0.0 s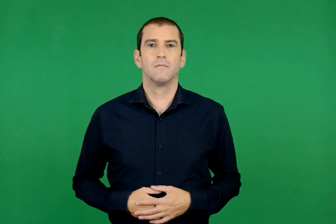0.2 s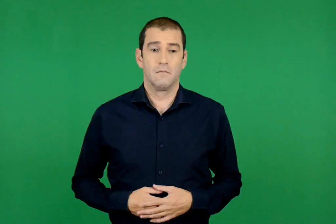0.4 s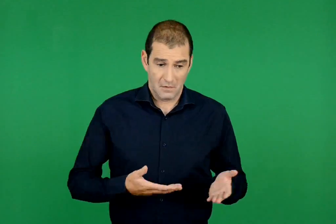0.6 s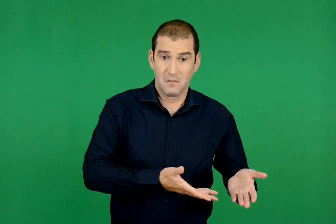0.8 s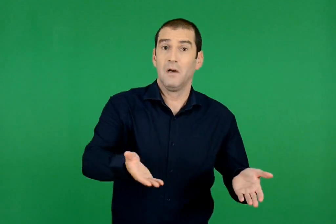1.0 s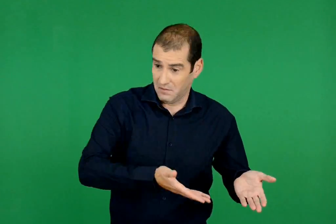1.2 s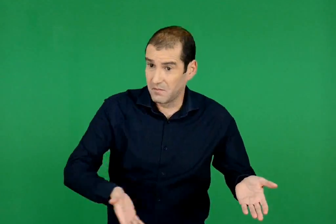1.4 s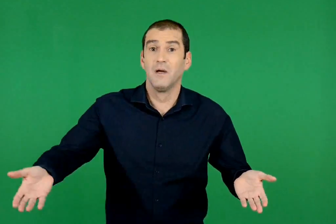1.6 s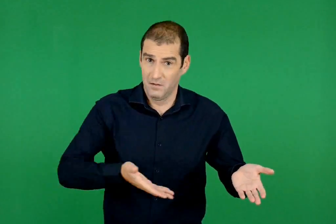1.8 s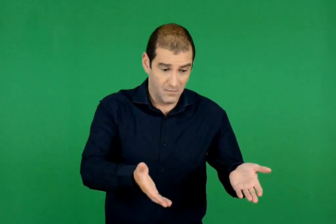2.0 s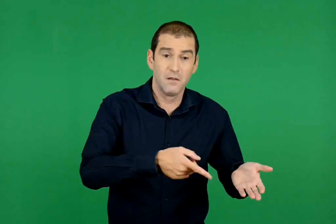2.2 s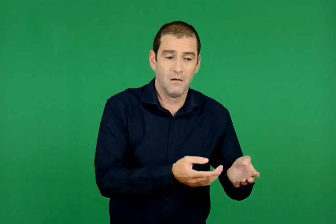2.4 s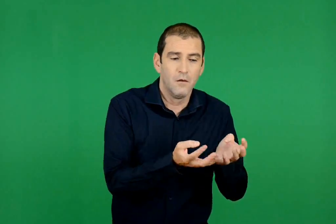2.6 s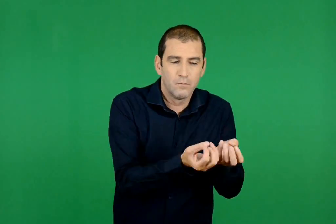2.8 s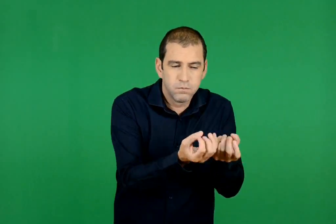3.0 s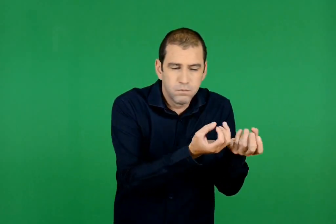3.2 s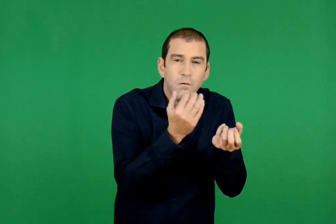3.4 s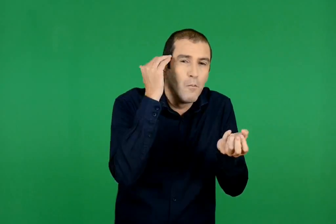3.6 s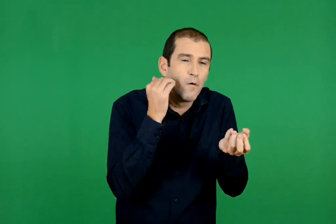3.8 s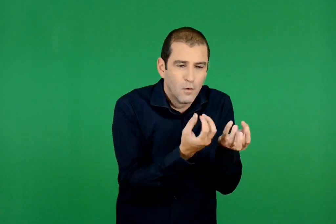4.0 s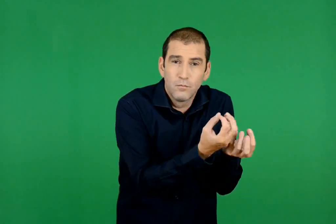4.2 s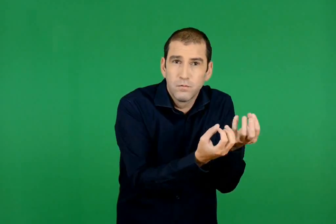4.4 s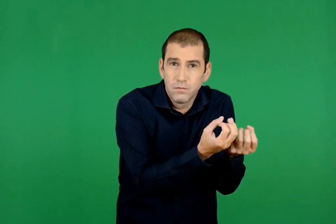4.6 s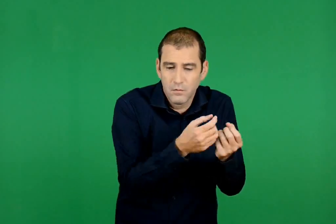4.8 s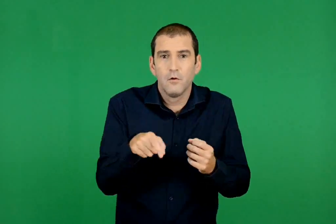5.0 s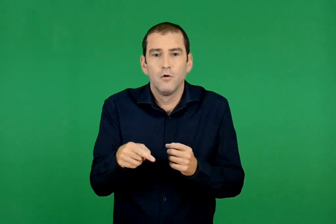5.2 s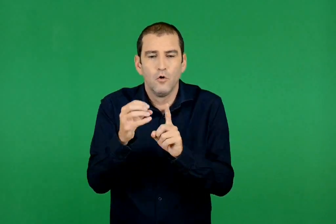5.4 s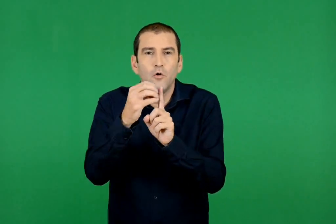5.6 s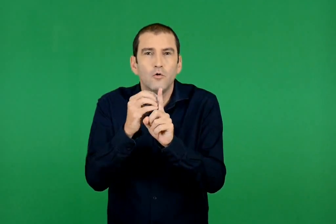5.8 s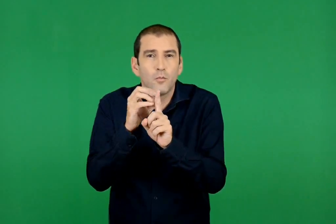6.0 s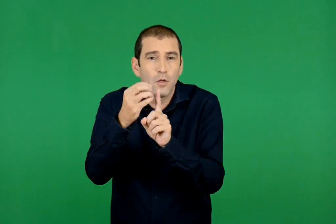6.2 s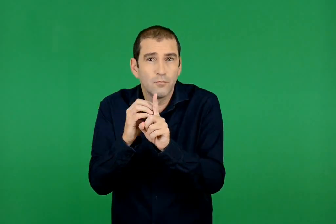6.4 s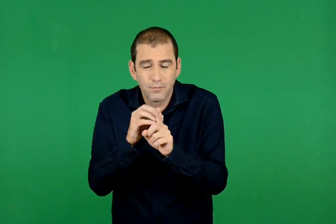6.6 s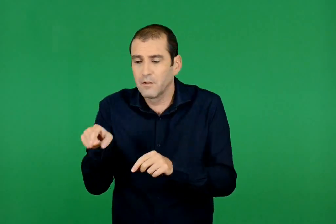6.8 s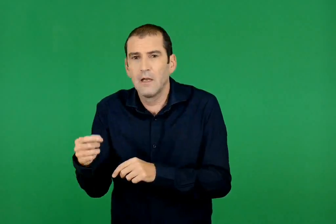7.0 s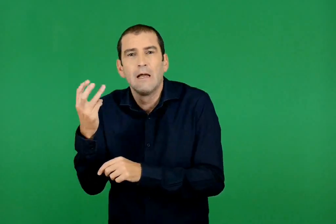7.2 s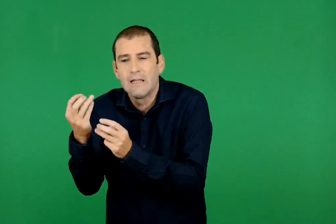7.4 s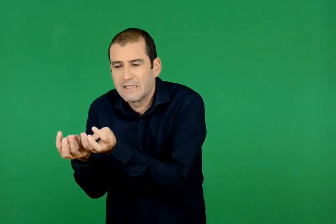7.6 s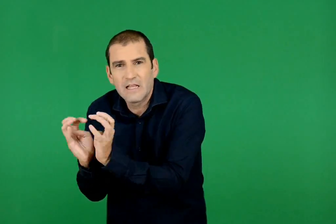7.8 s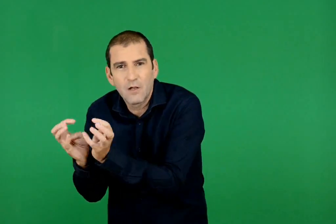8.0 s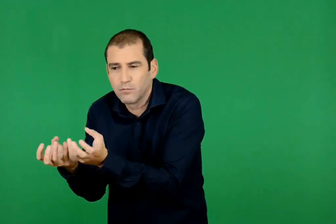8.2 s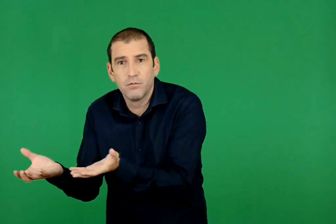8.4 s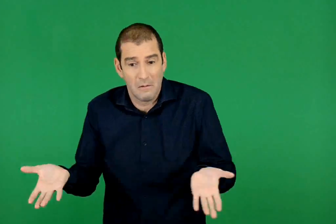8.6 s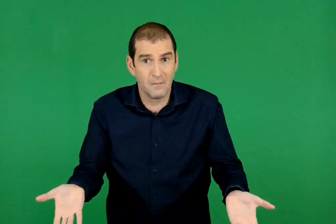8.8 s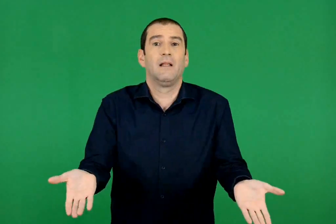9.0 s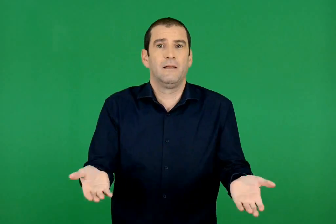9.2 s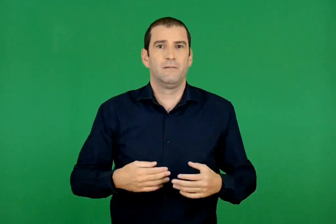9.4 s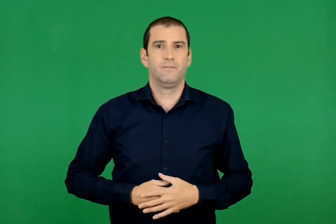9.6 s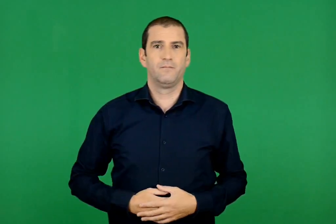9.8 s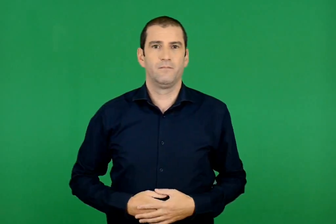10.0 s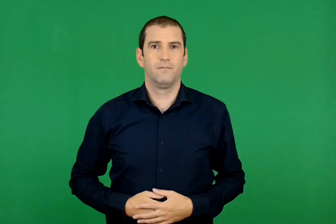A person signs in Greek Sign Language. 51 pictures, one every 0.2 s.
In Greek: πάρτε μενεξέδες , ζουμπούλια , τριαντάφυλλα
